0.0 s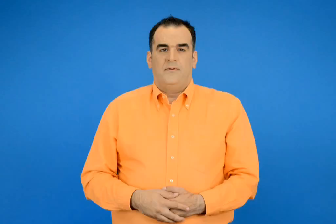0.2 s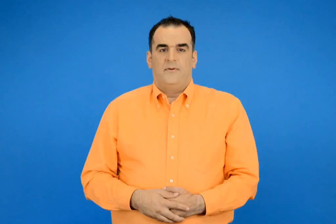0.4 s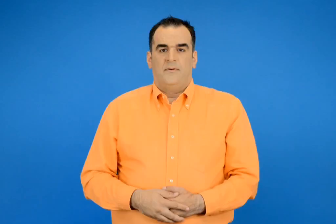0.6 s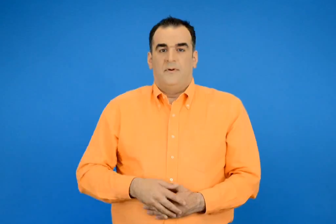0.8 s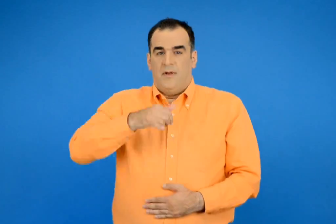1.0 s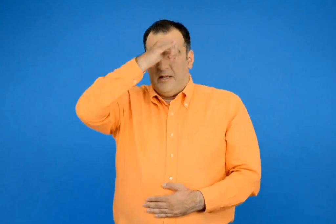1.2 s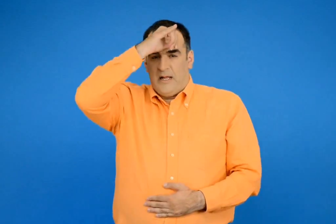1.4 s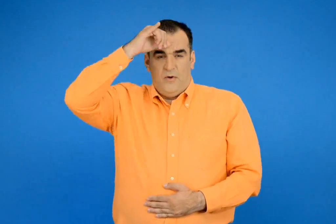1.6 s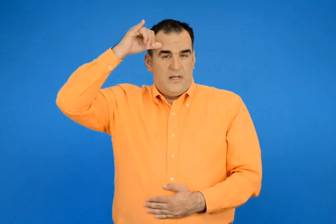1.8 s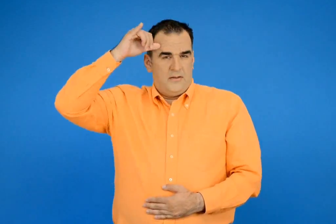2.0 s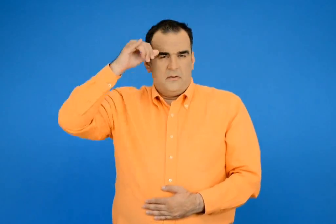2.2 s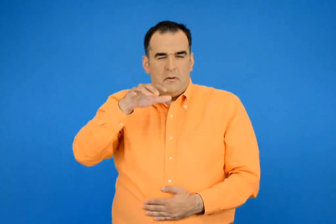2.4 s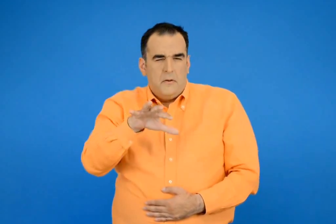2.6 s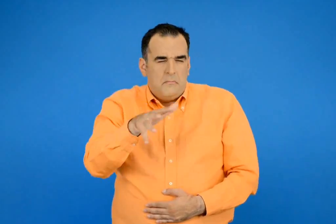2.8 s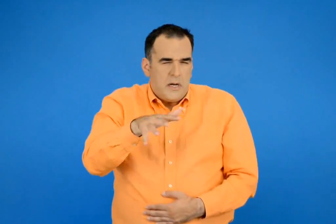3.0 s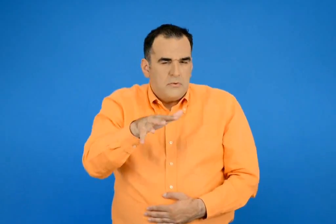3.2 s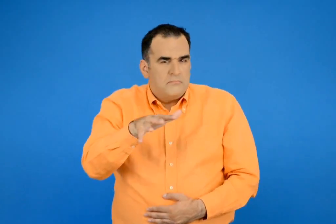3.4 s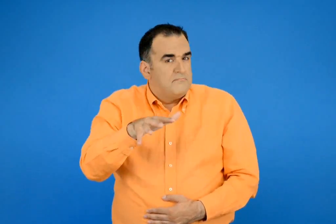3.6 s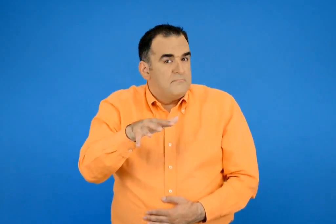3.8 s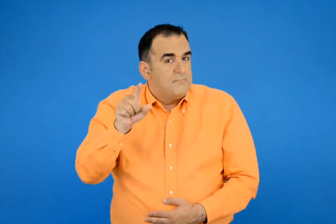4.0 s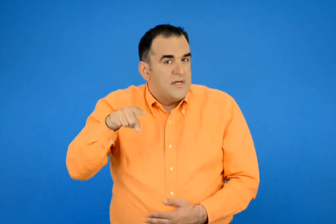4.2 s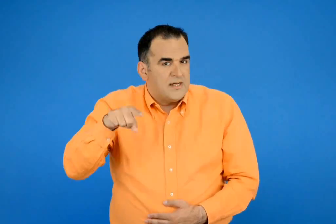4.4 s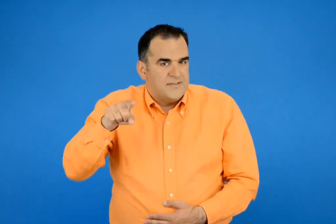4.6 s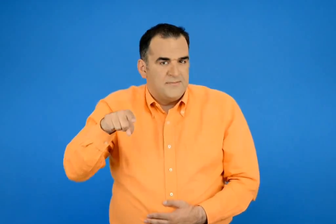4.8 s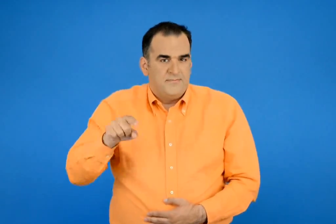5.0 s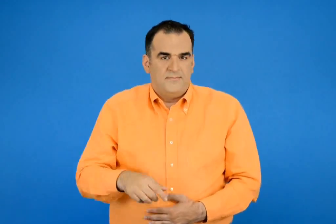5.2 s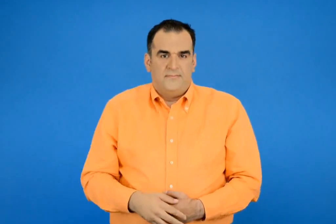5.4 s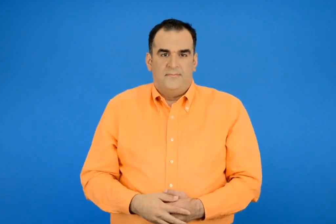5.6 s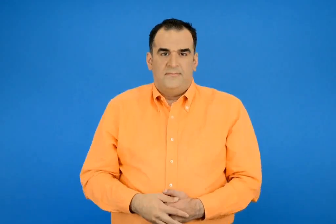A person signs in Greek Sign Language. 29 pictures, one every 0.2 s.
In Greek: καλοκαίρι περιποιημένες
